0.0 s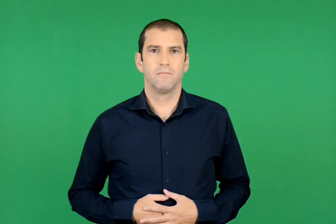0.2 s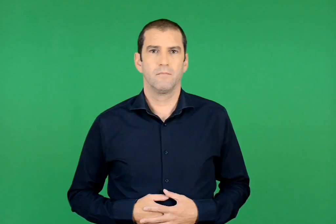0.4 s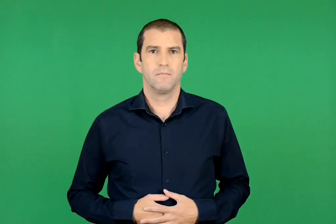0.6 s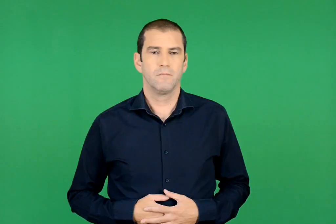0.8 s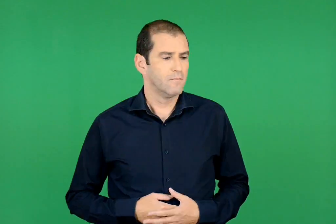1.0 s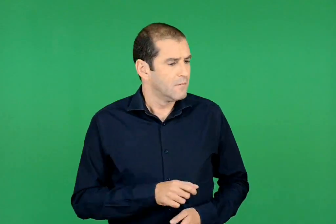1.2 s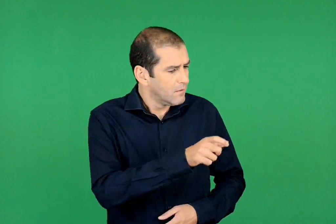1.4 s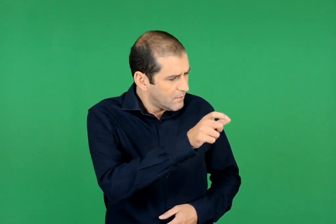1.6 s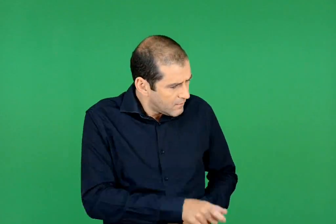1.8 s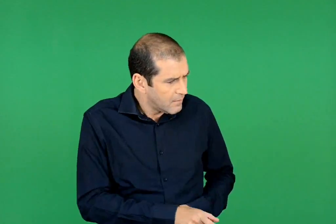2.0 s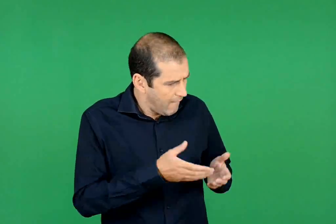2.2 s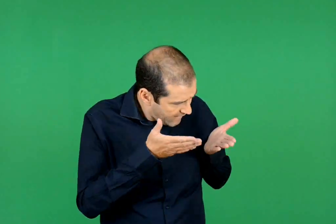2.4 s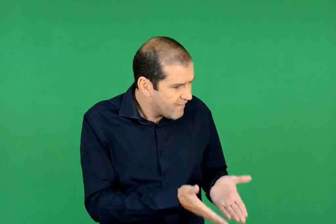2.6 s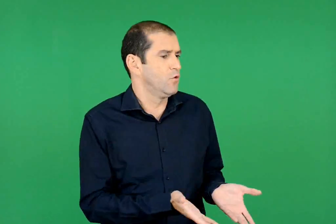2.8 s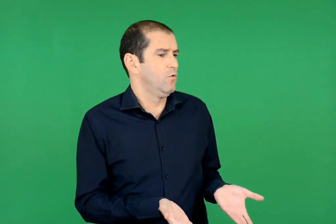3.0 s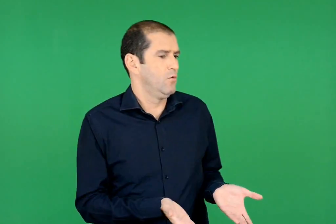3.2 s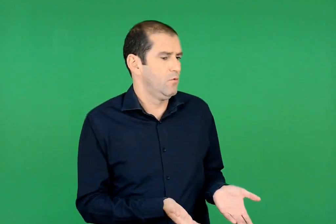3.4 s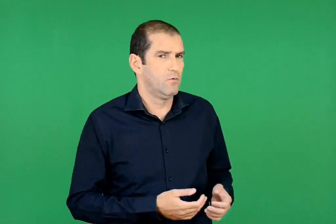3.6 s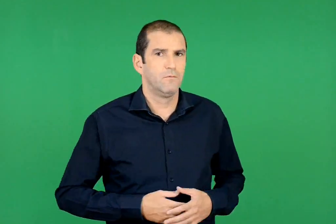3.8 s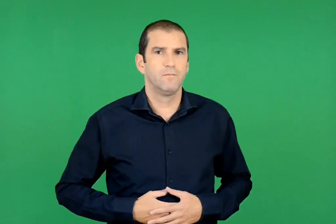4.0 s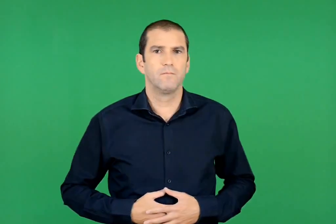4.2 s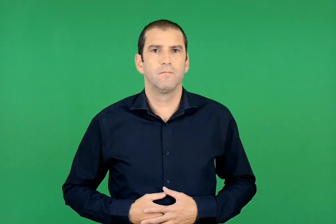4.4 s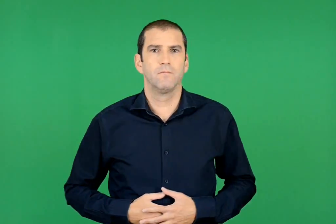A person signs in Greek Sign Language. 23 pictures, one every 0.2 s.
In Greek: και µε εσένα έτσι έγινε
